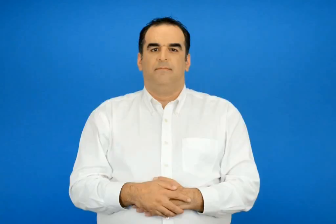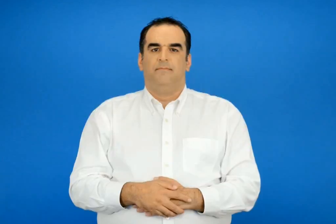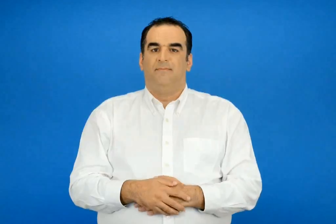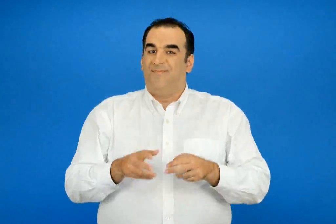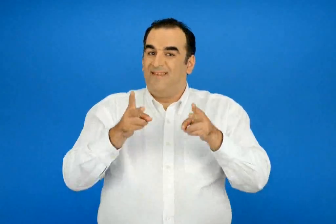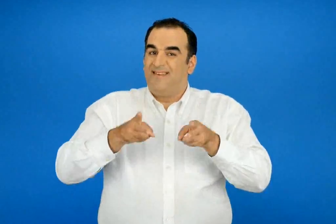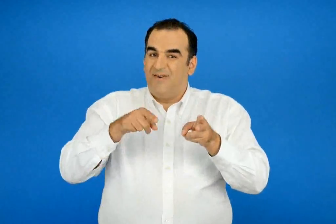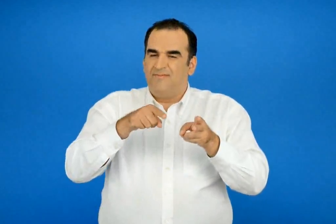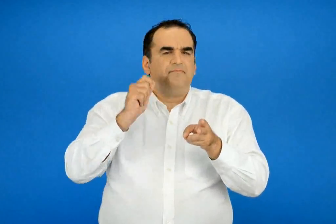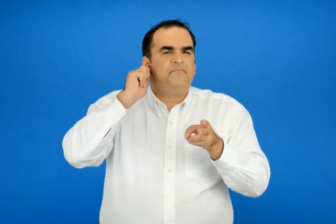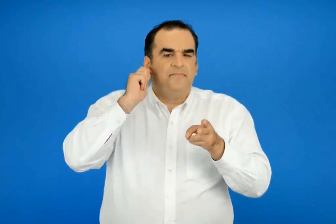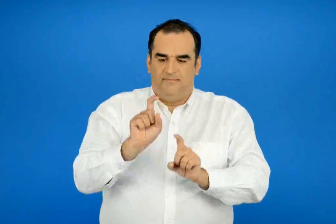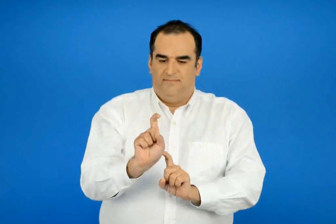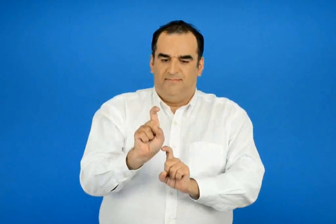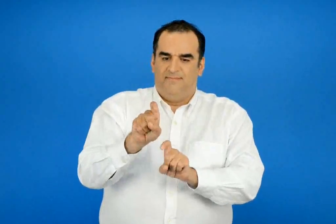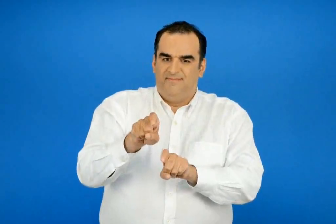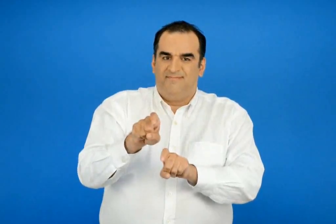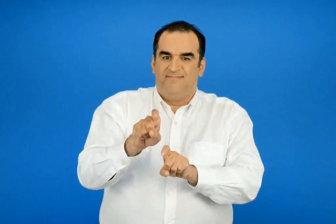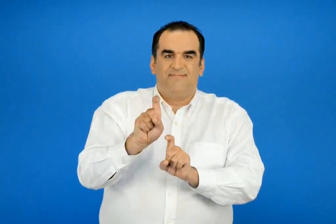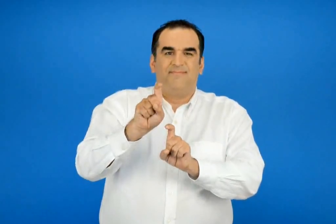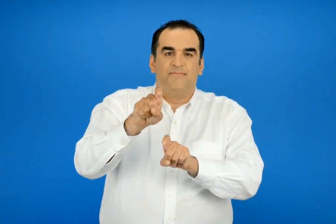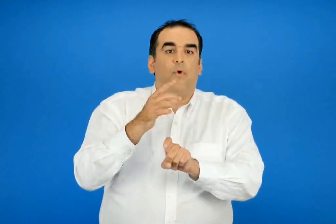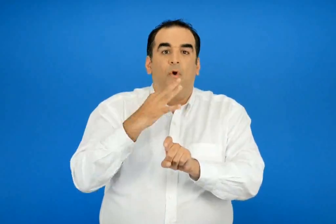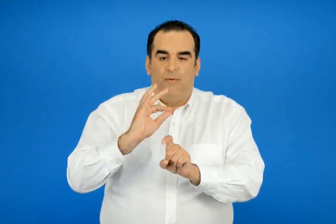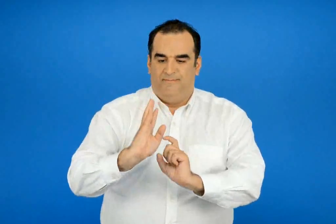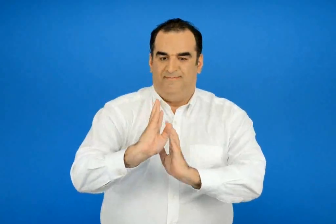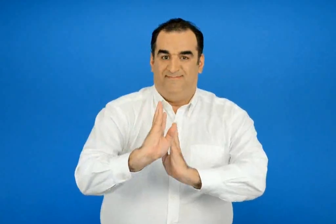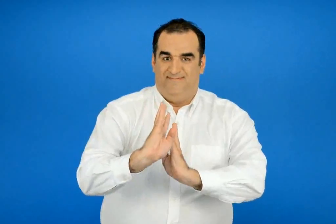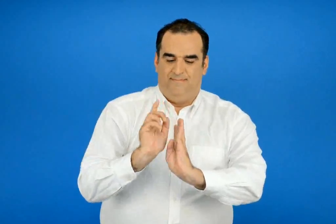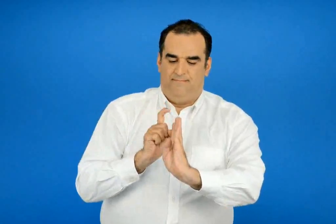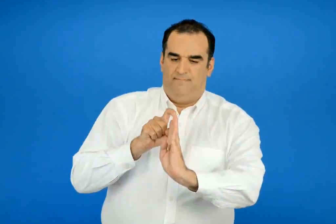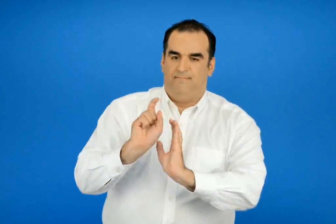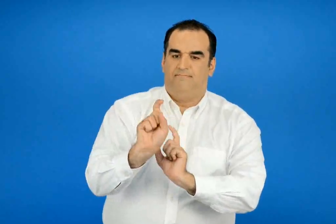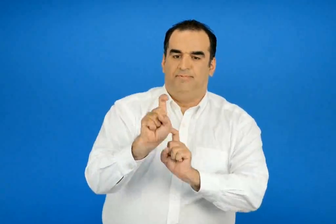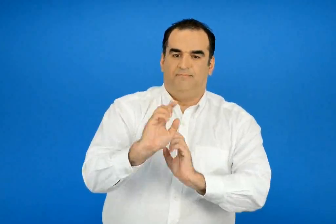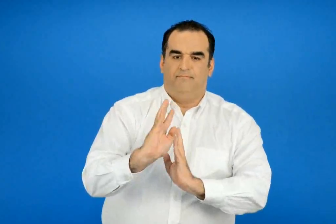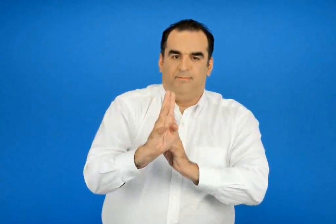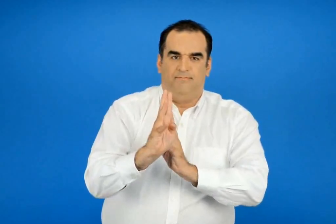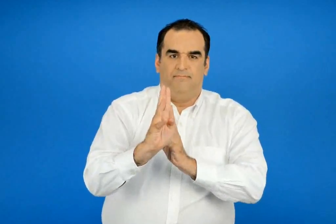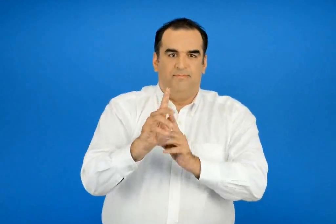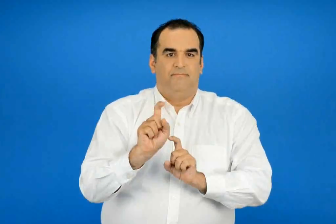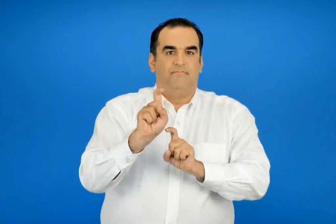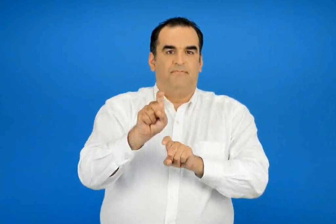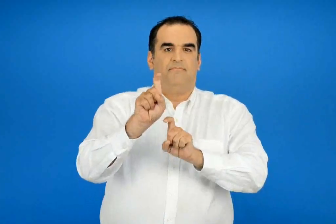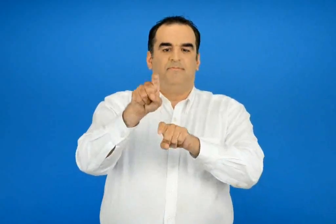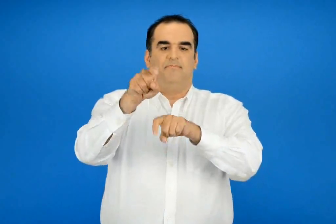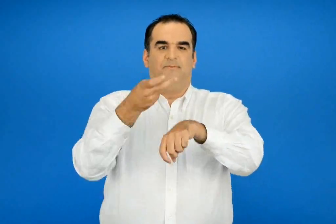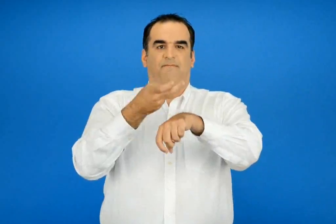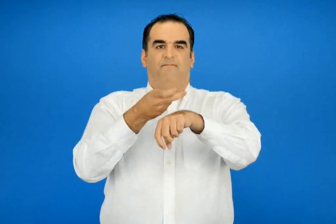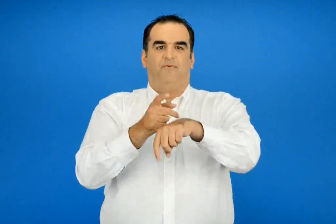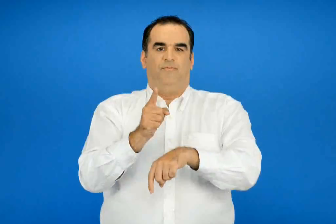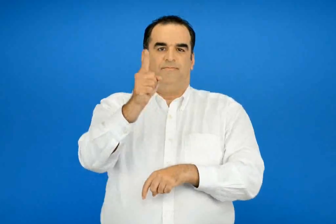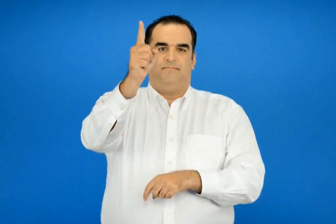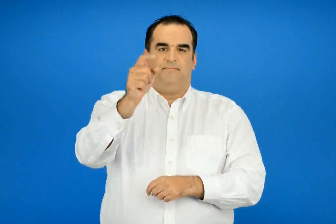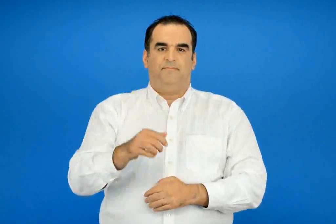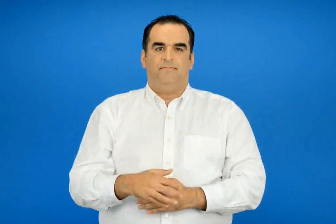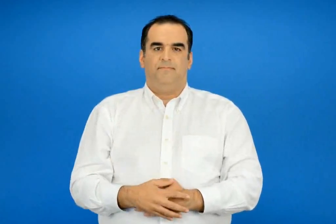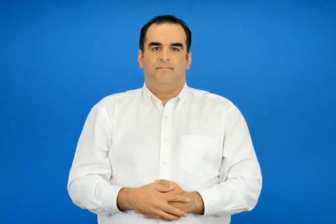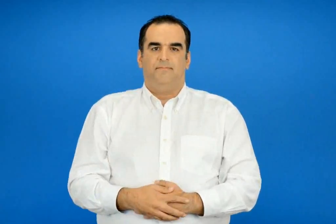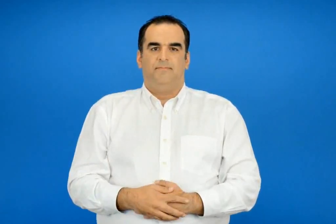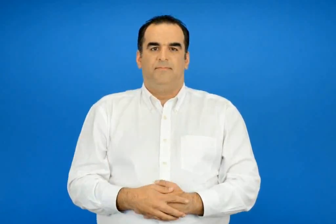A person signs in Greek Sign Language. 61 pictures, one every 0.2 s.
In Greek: το τρενάκι αυτό το λένε και οδοντωτό επειδή οι σιδηροδρομικές γραμμές του έχουν δόντια για να μπορεί να σκαρφαλώνει στο βουνό
